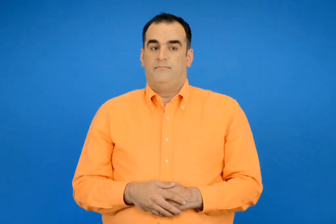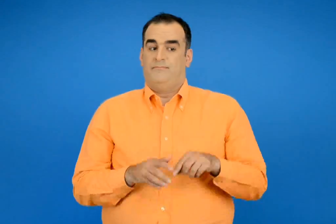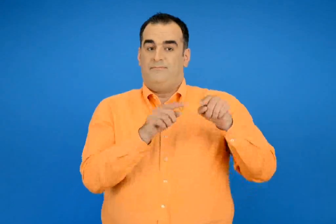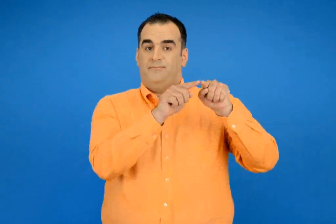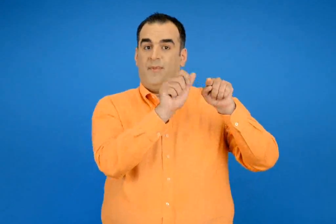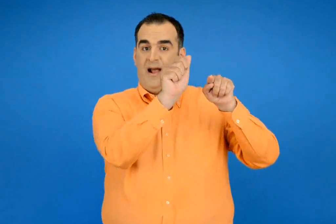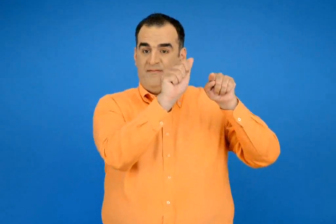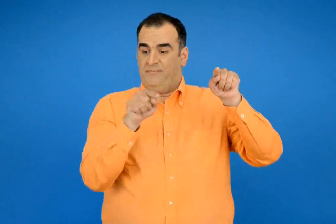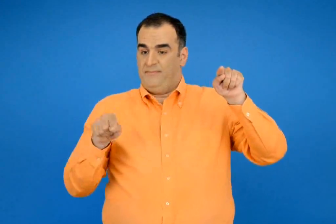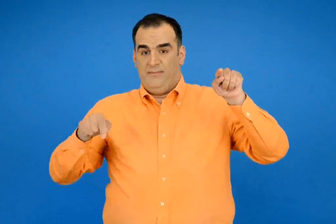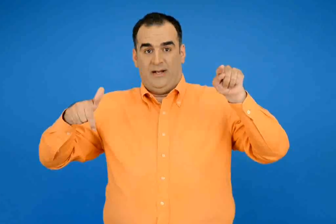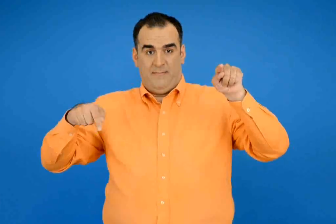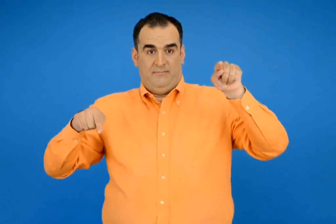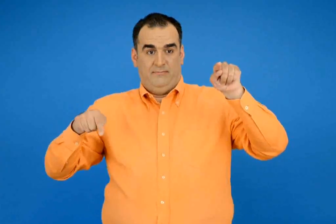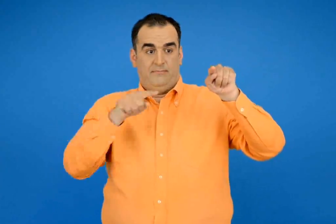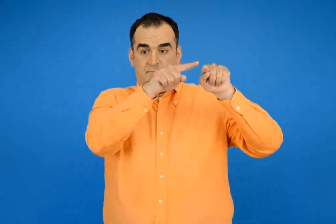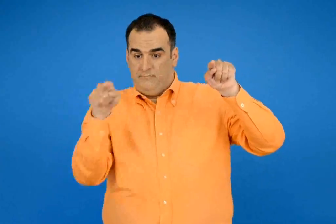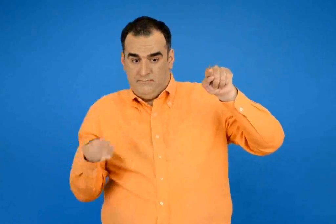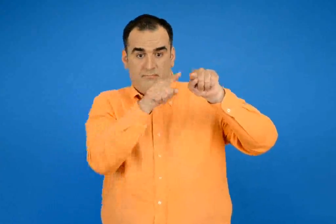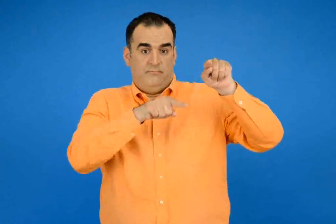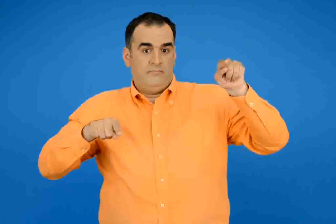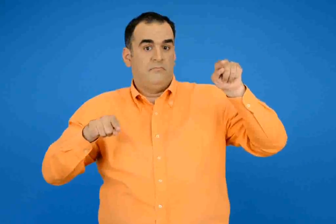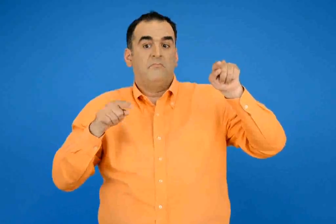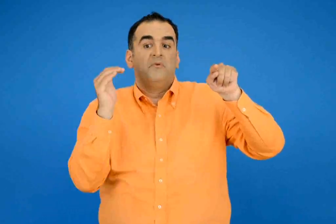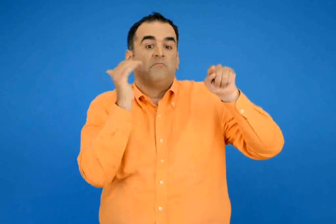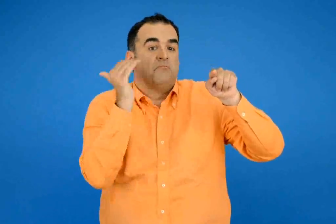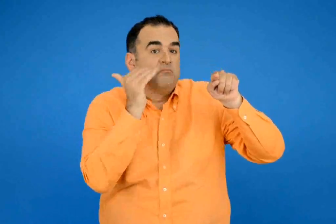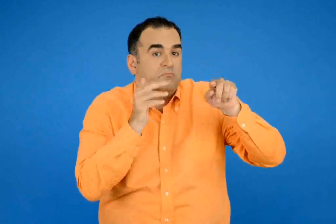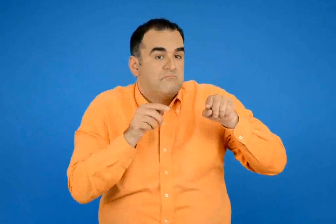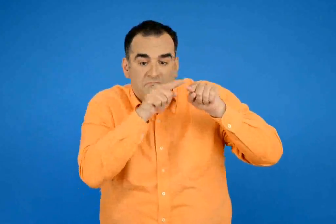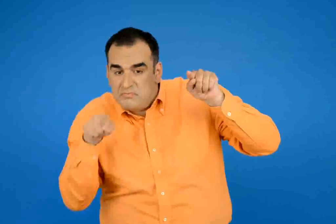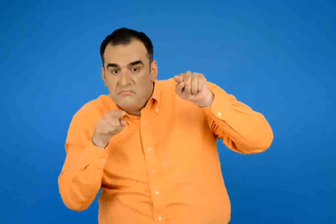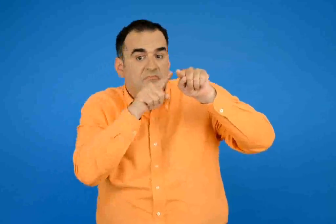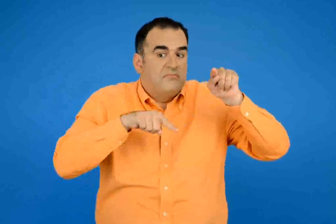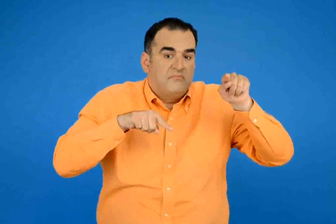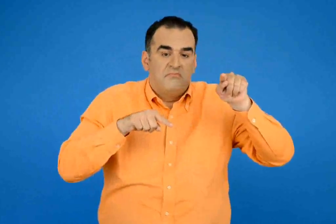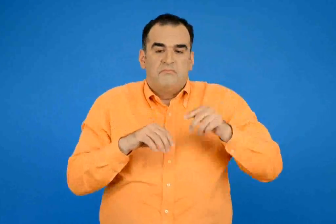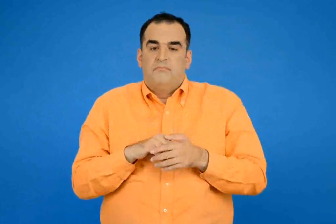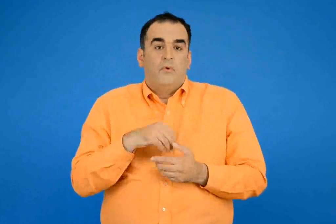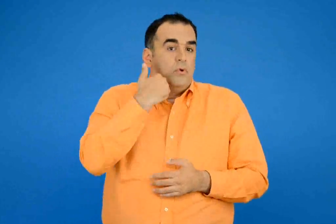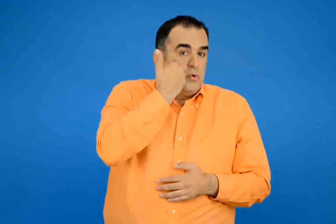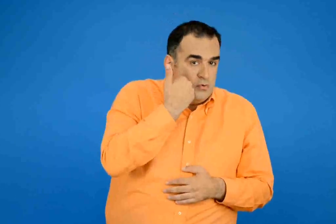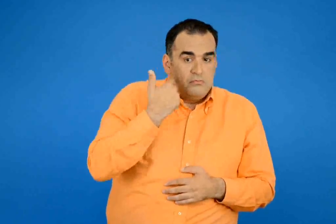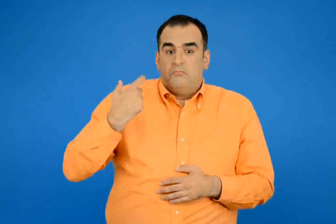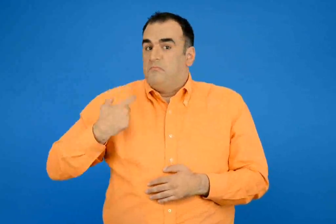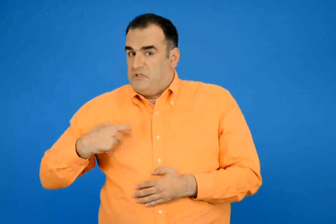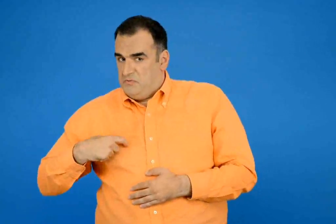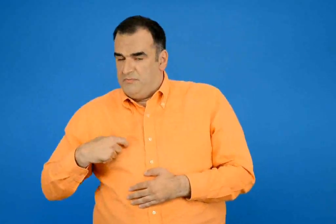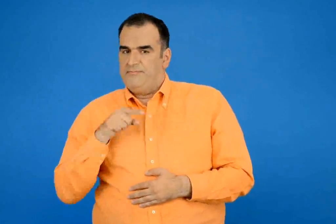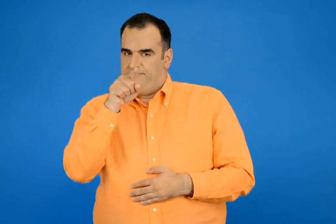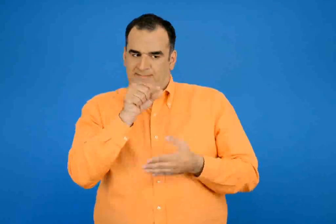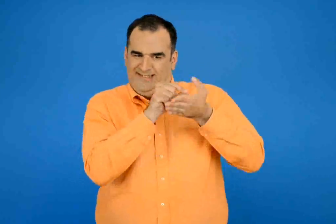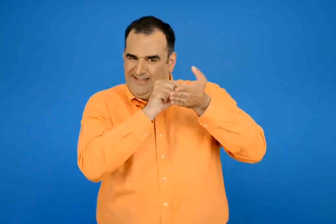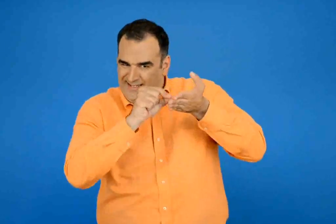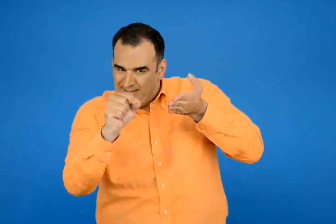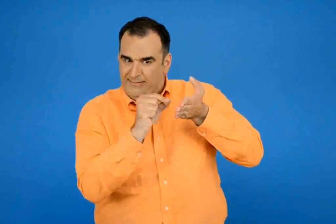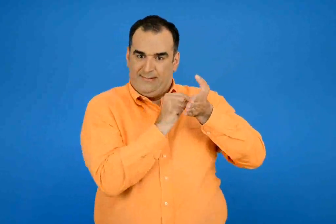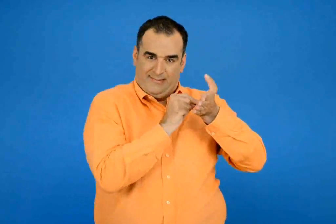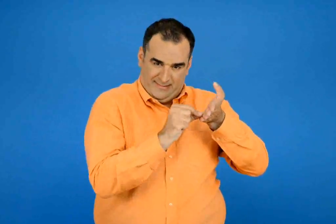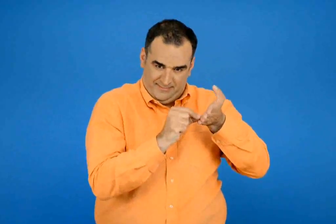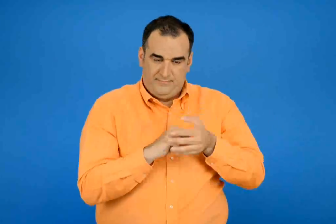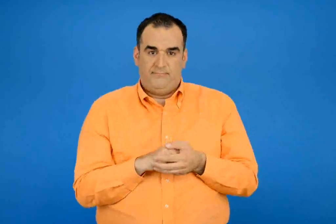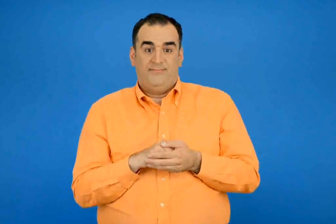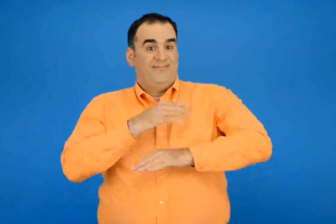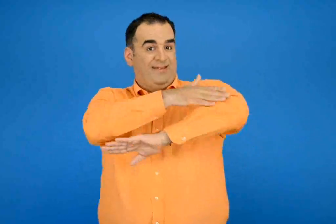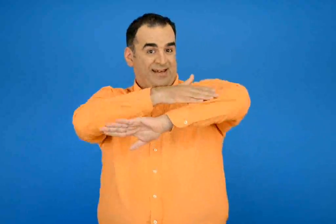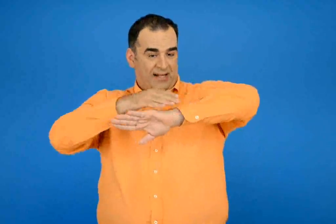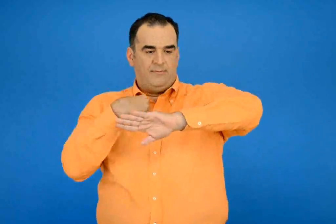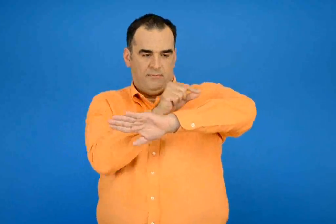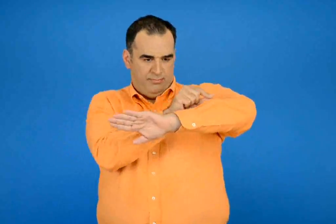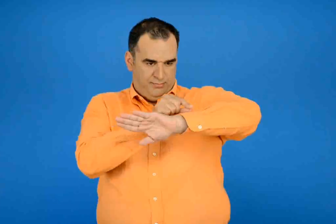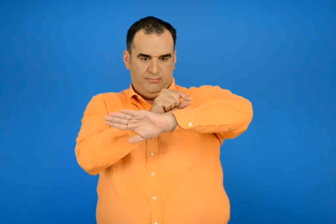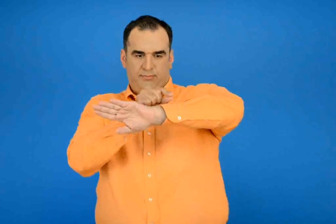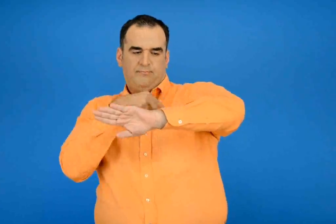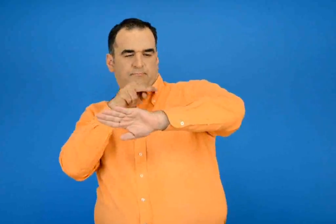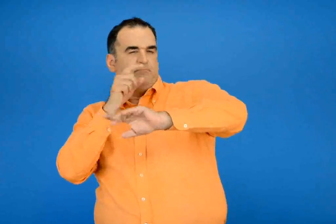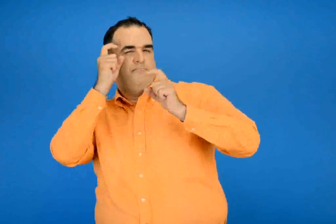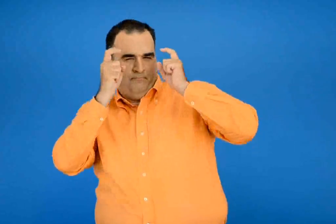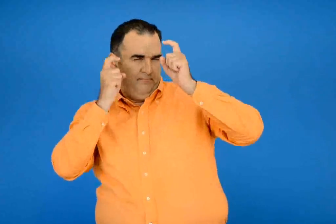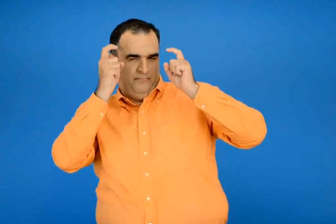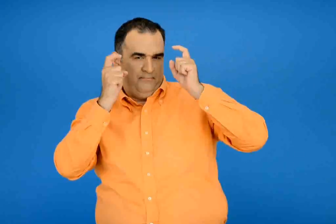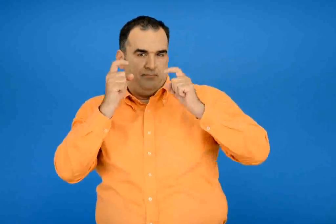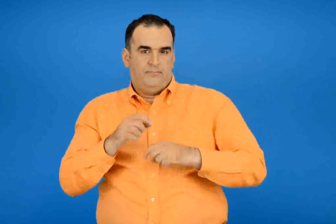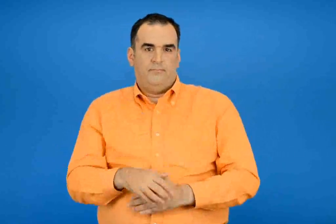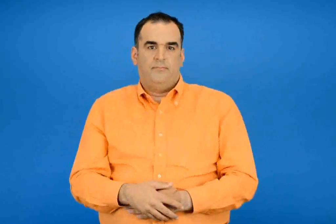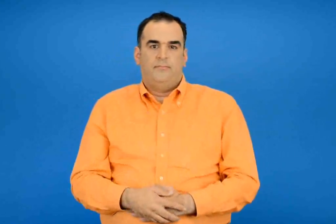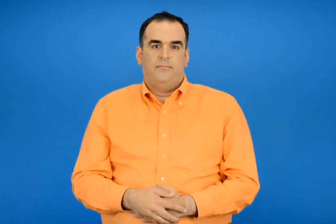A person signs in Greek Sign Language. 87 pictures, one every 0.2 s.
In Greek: για να πάμε από το α στο γ ποιός δρόμος είναι ο πιο σύντομος ο κόκκινος η ο πράσινος ; υπογραμμίζω μετρώ με τον χάρακα και ελέγχω την άποψη μου
